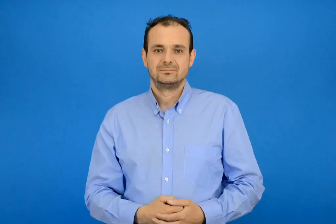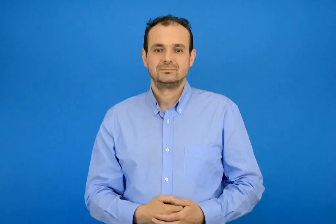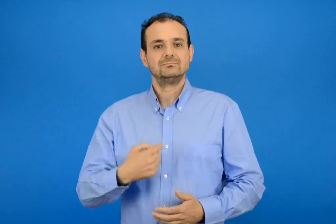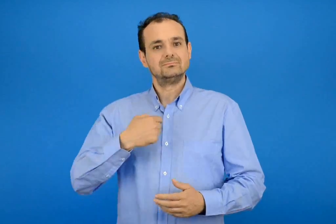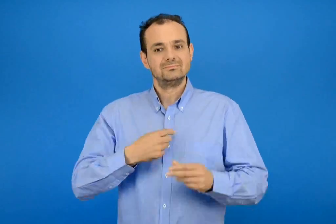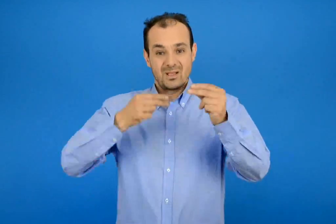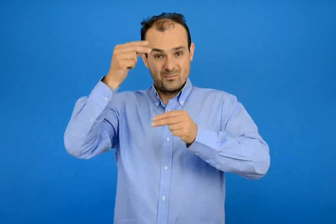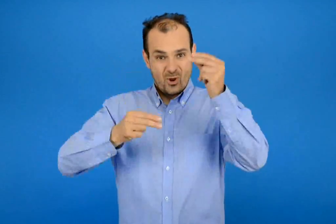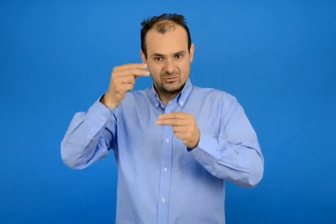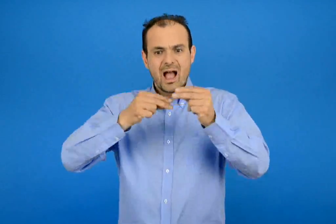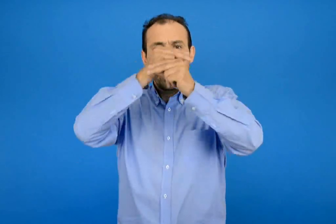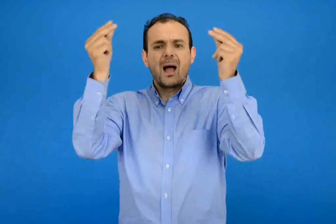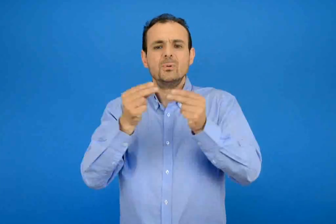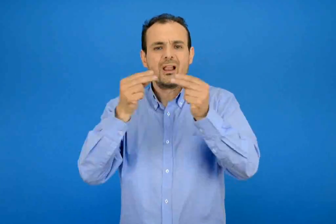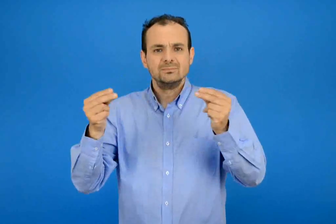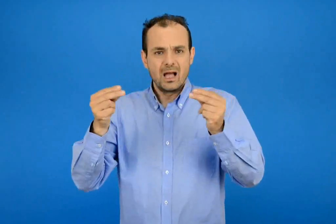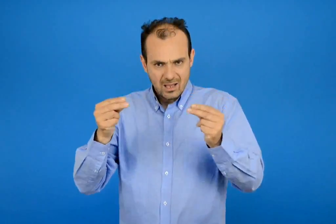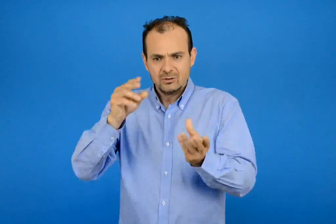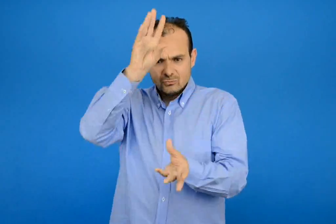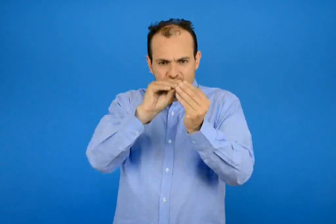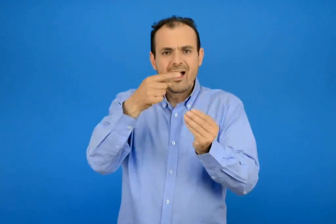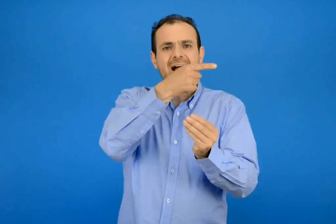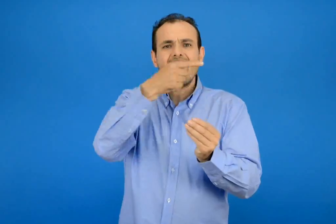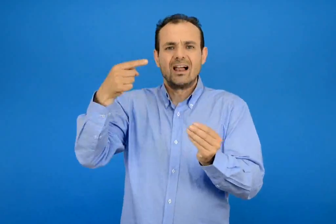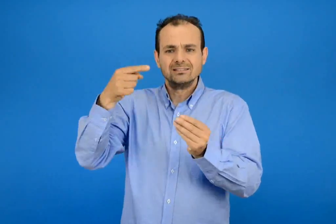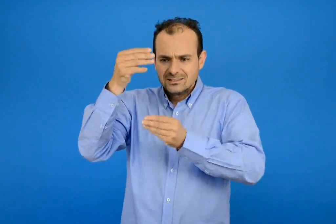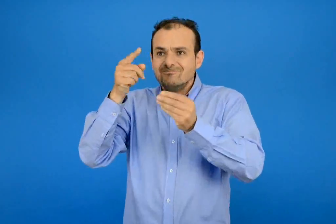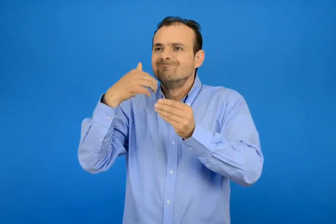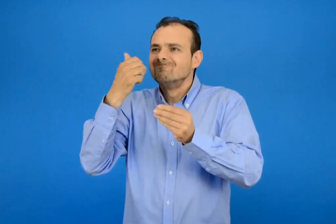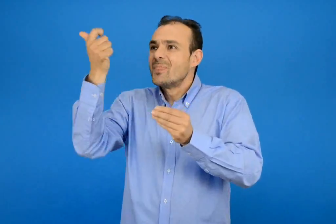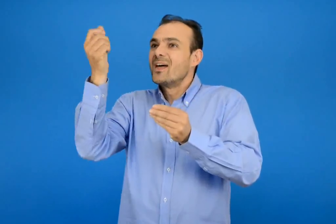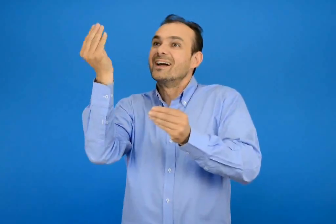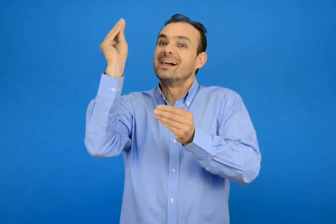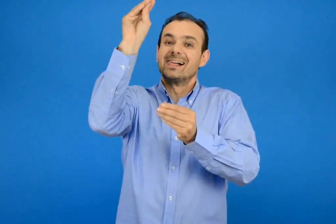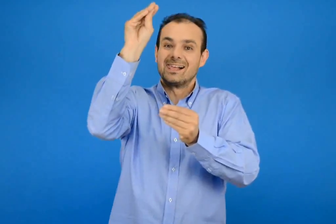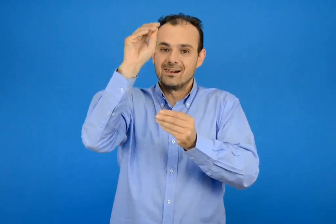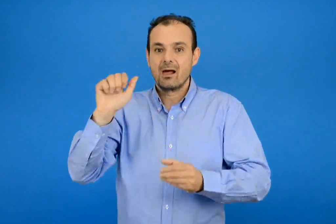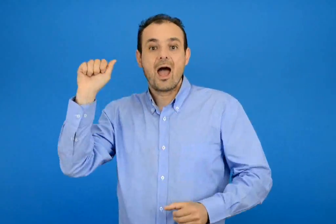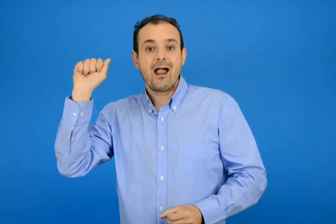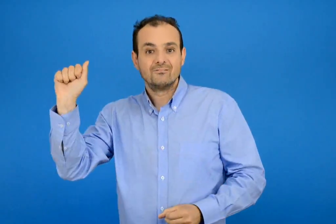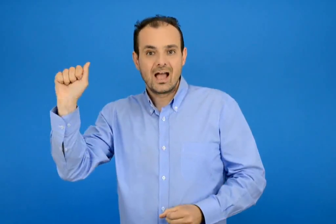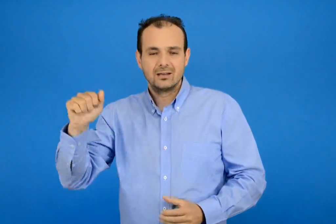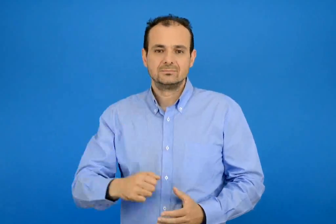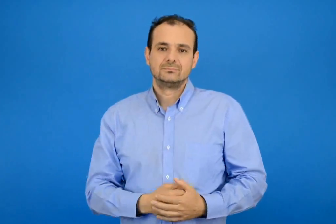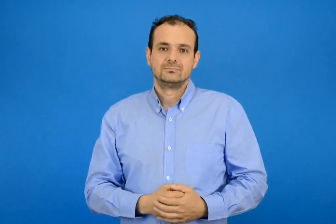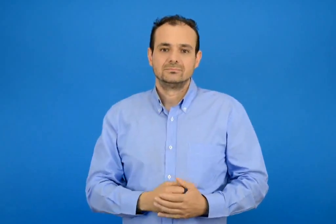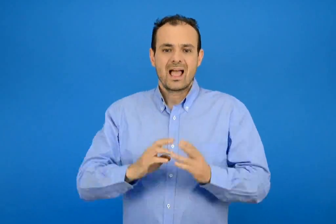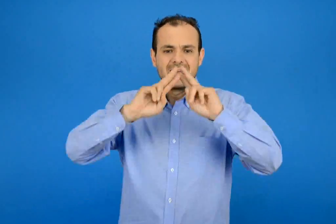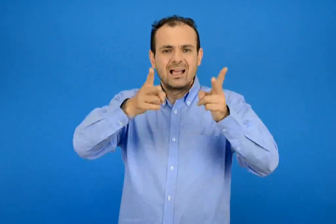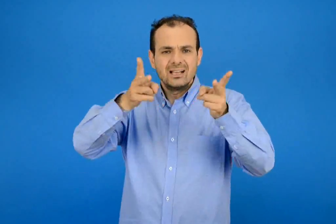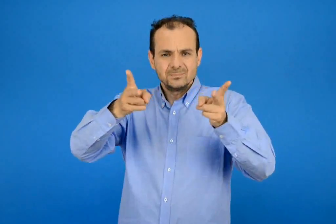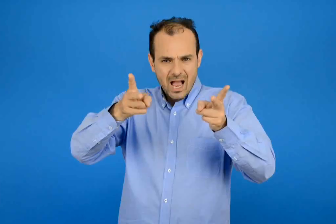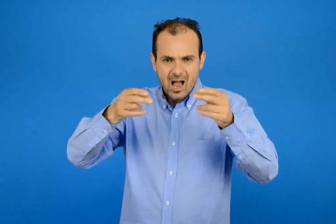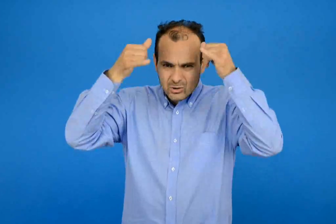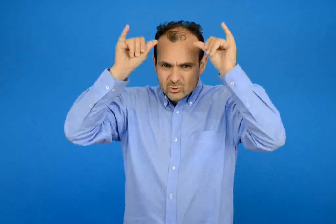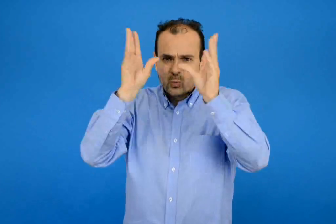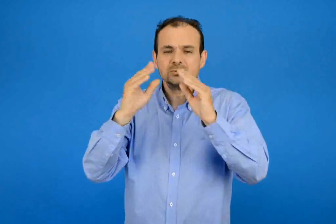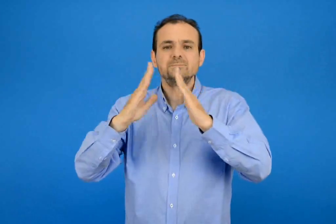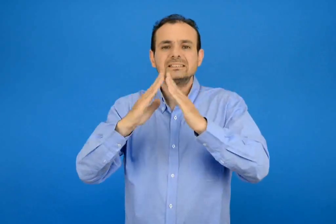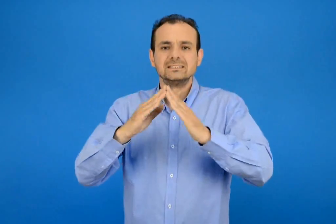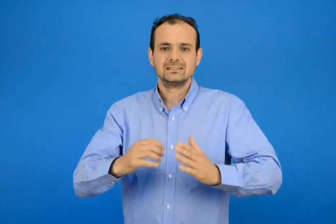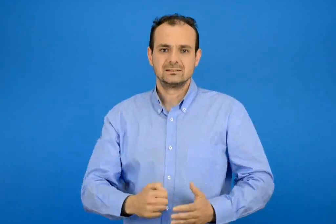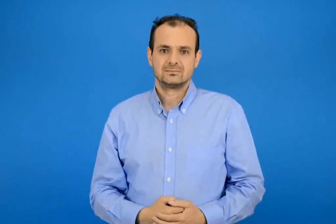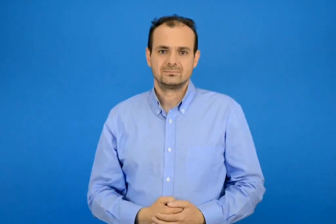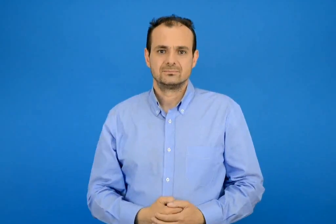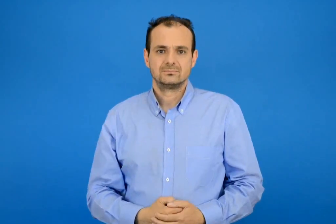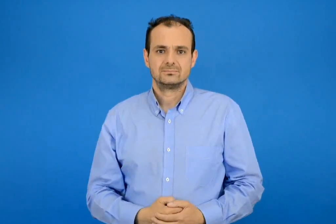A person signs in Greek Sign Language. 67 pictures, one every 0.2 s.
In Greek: υπολογίζω ένα αποτέλεσμα κάνοντας καθετή αφαίρεση με δανεικό α στο κατάστημα με τα κατοικίδια ζώα
